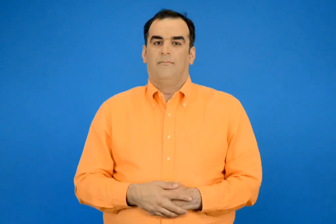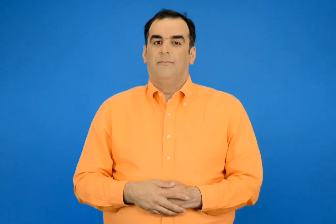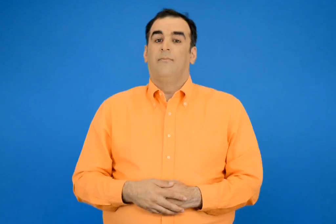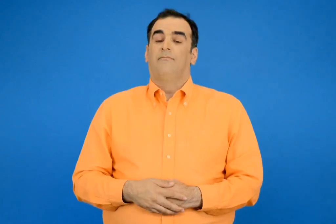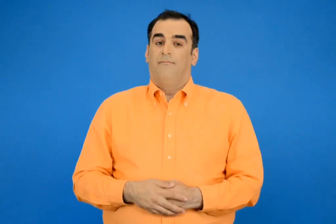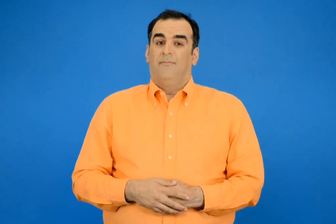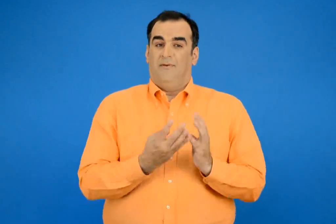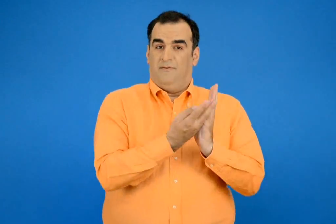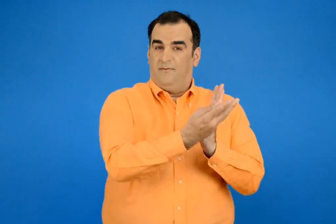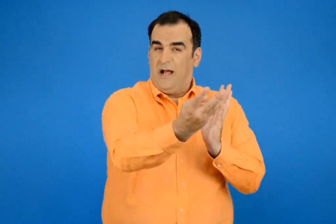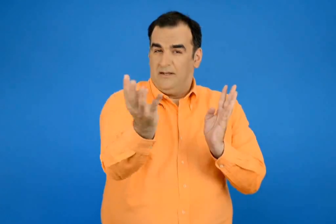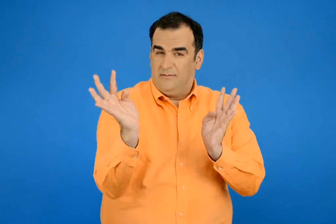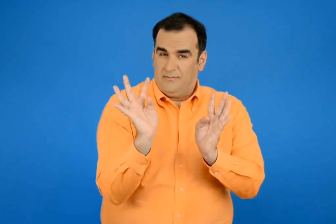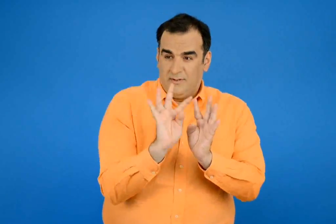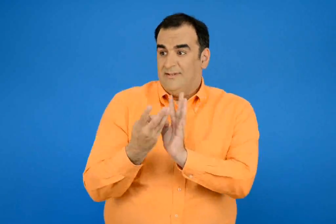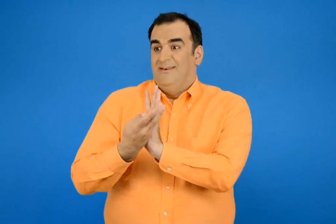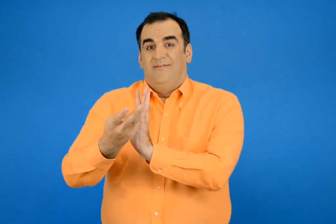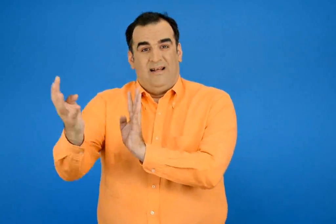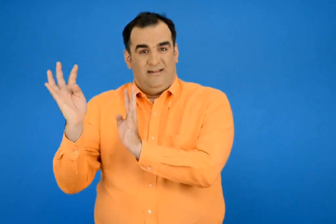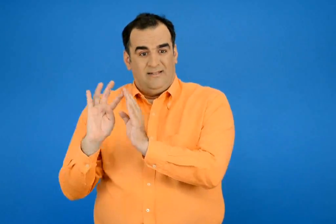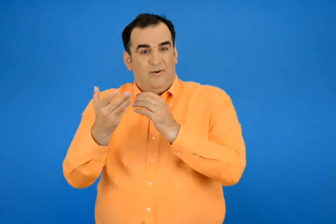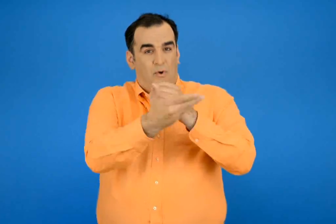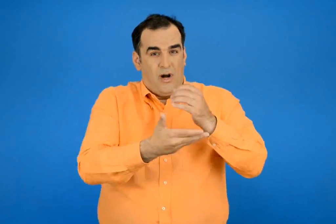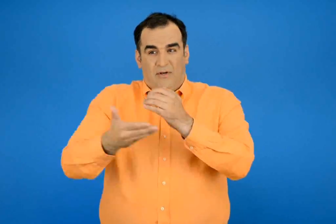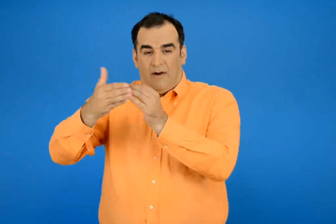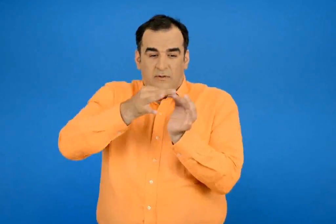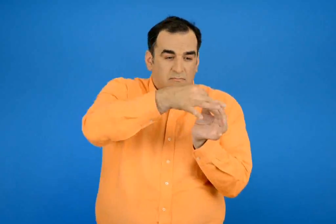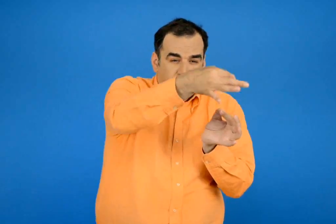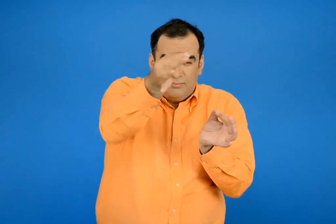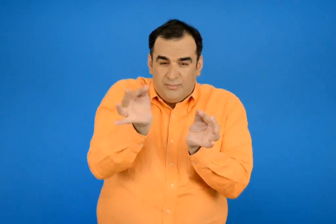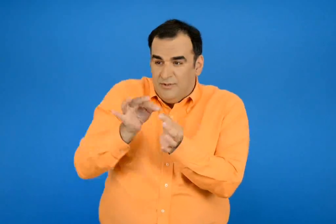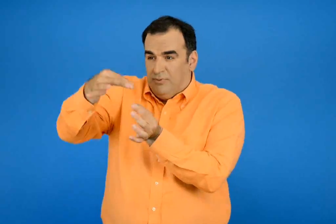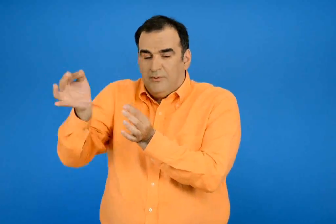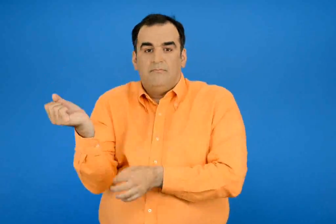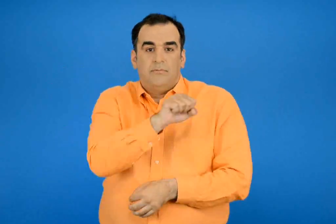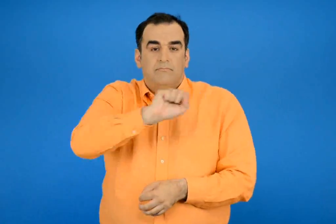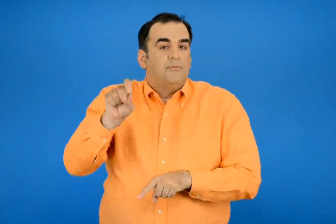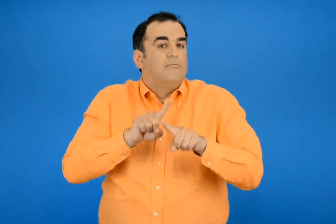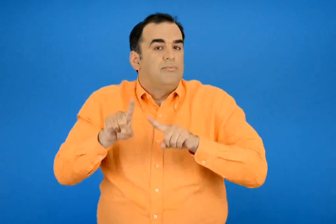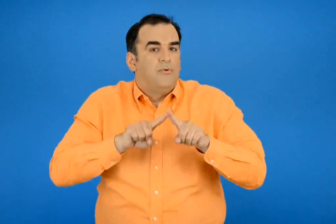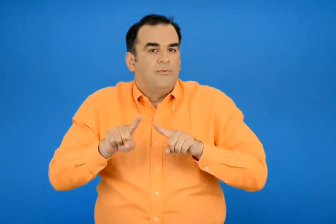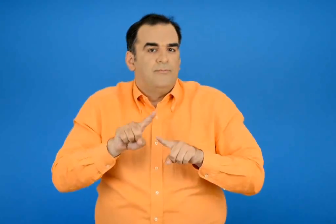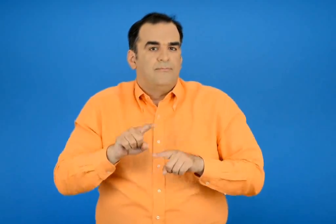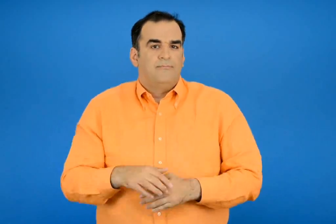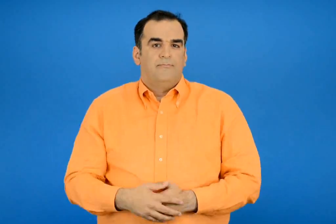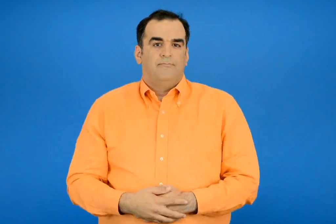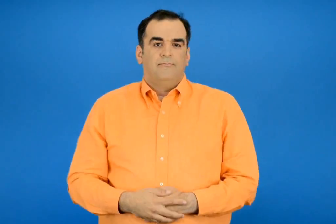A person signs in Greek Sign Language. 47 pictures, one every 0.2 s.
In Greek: ποιό χωράφι έχει το φράκτη με το μεγαλύτερο μήκος ;
